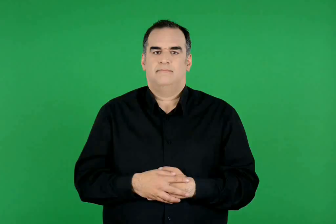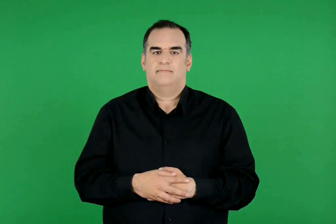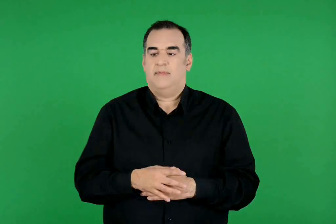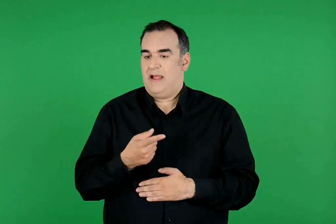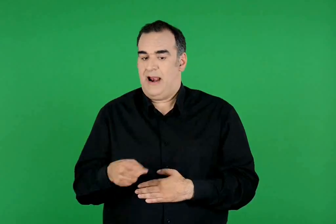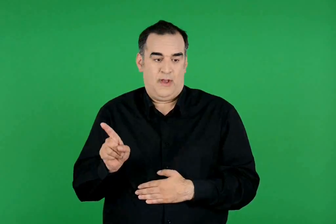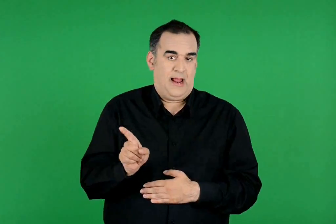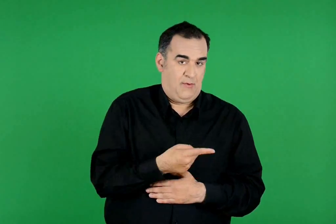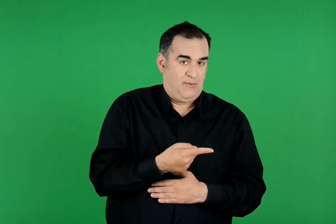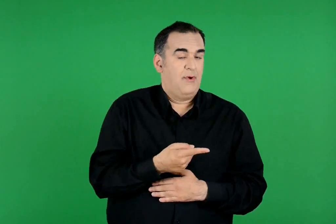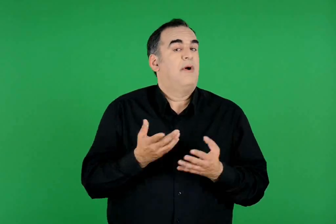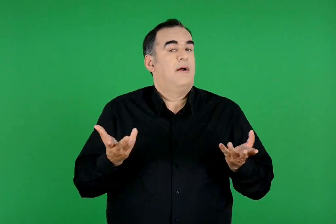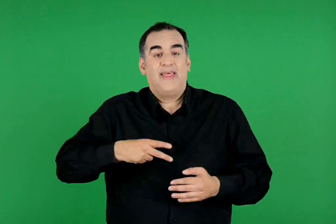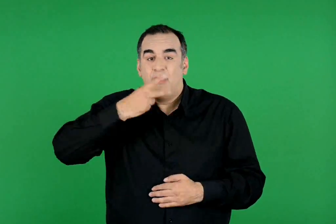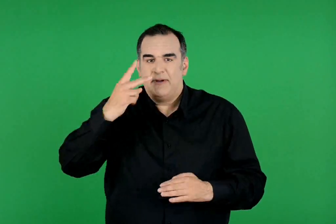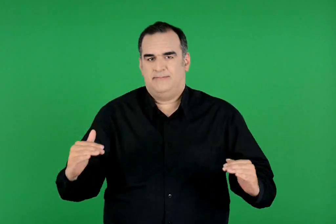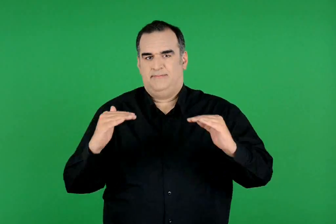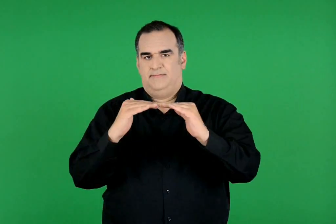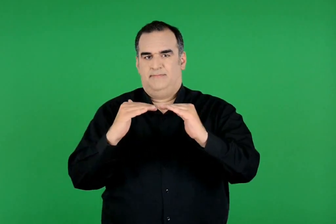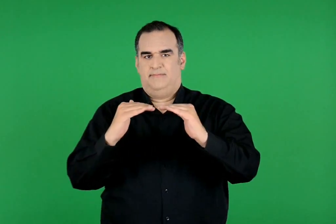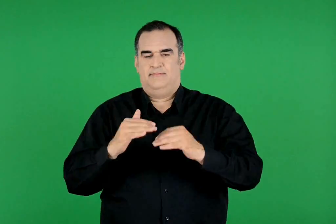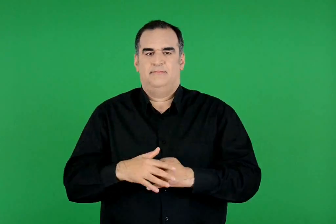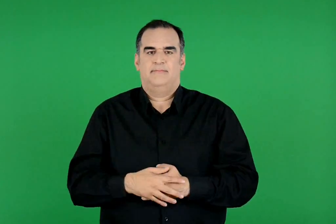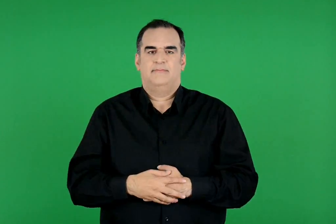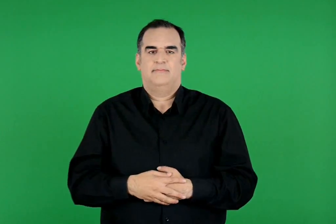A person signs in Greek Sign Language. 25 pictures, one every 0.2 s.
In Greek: διαφορετικοί αλλά με ίσα δικαιώματα
